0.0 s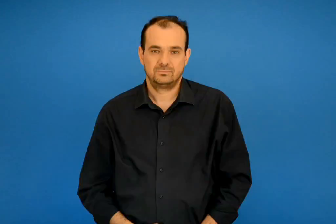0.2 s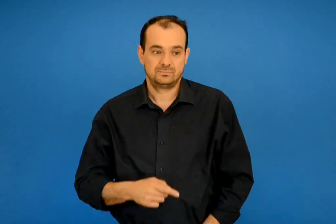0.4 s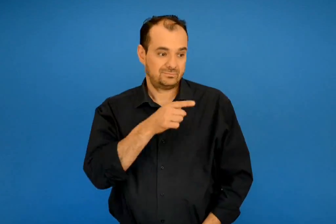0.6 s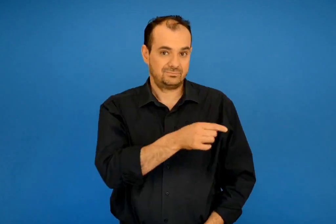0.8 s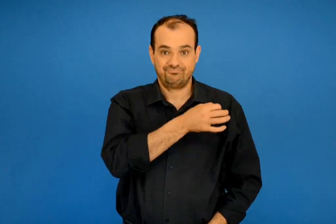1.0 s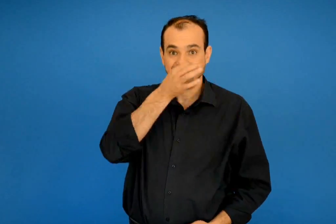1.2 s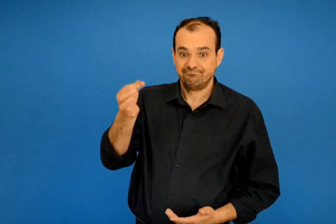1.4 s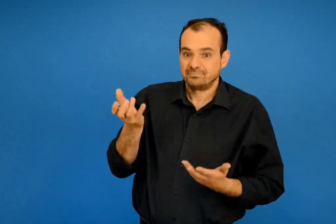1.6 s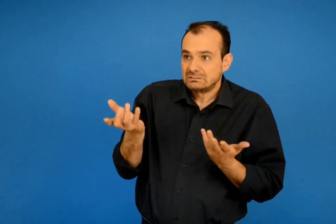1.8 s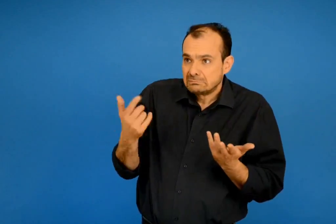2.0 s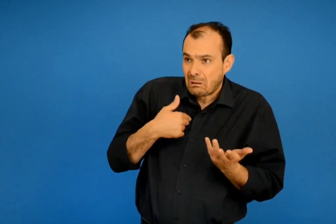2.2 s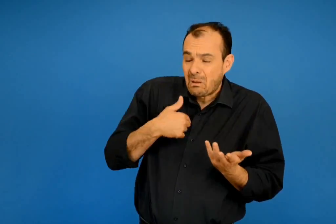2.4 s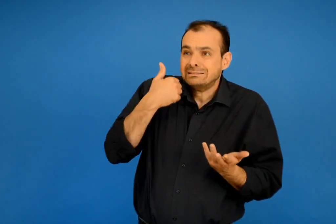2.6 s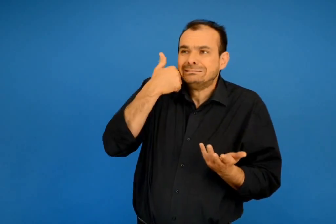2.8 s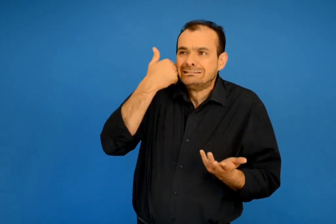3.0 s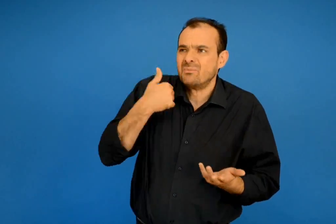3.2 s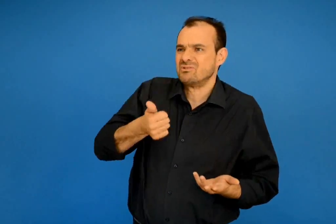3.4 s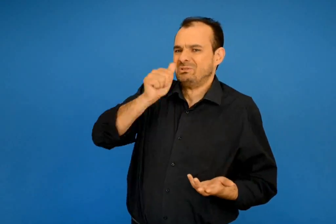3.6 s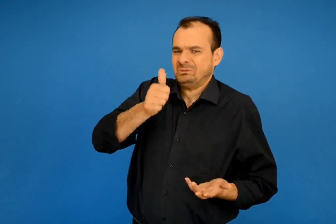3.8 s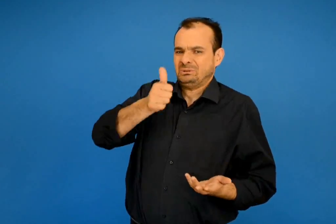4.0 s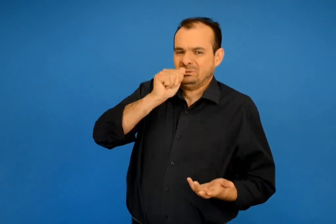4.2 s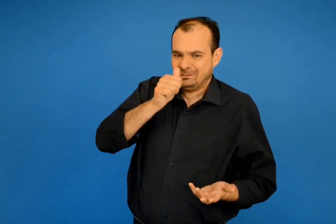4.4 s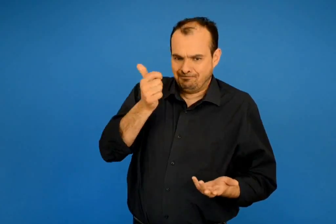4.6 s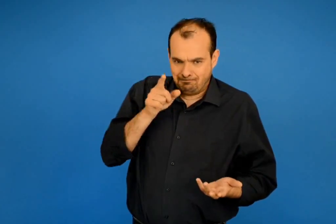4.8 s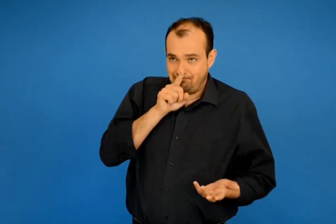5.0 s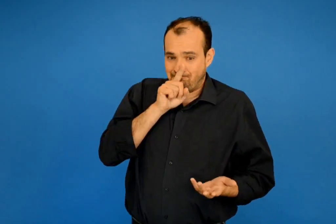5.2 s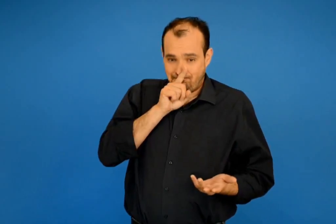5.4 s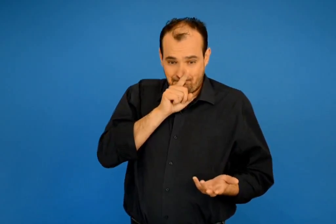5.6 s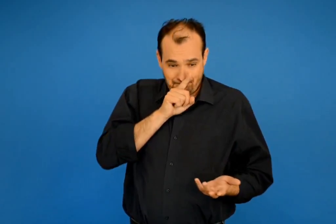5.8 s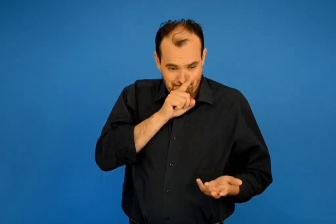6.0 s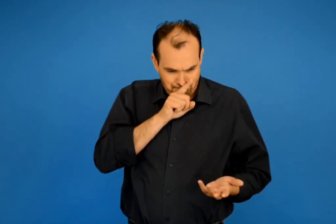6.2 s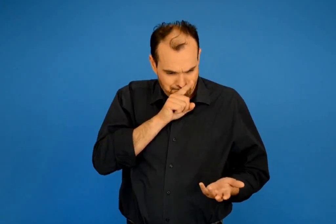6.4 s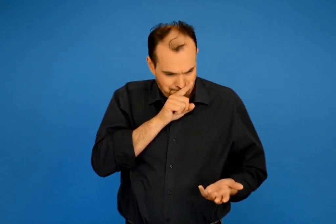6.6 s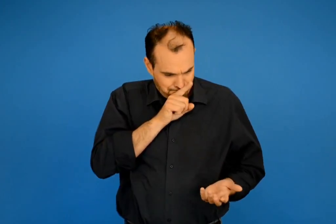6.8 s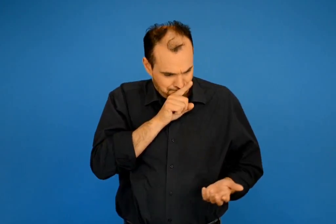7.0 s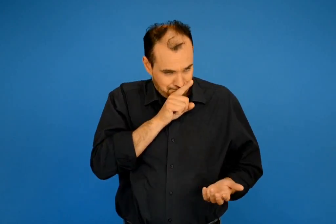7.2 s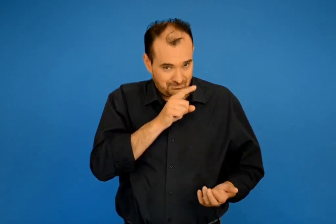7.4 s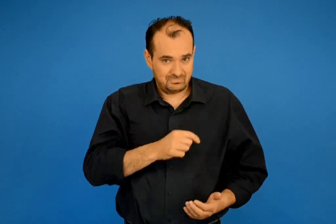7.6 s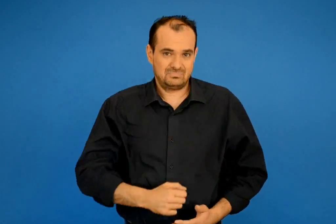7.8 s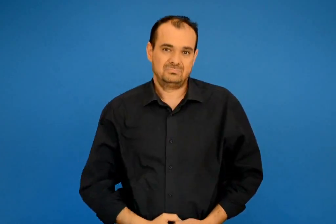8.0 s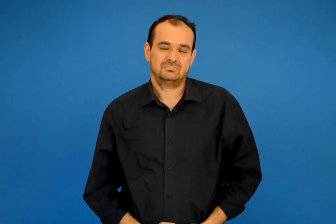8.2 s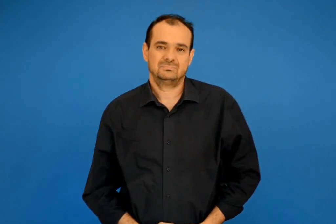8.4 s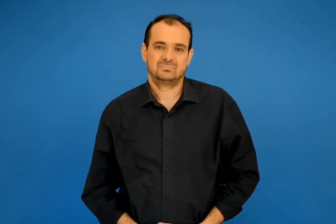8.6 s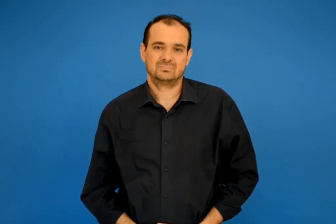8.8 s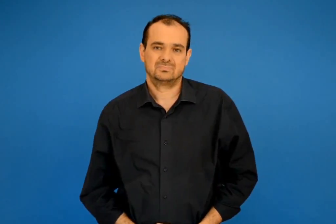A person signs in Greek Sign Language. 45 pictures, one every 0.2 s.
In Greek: ντρέπομαι που πίνω αποτελείωσε τη φράση του ο μεθύστακας και κλείστηκε οριστικά στη σιωπή του
